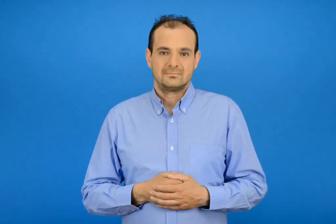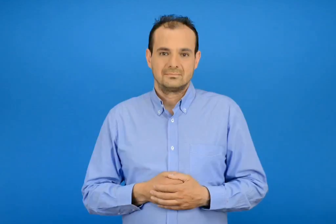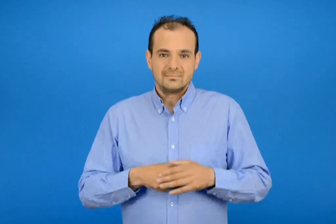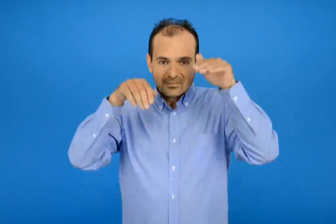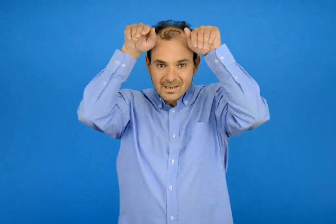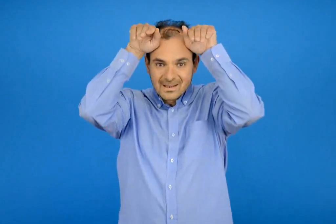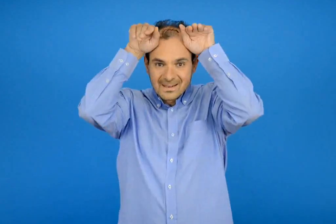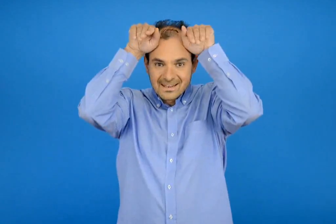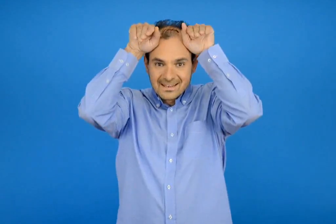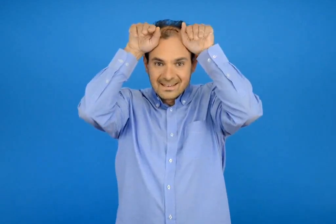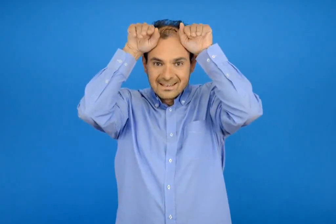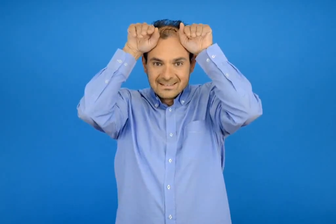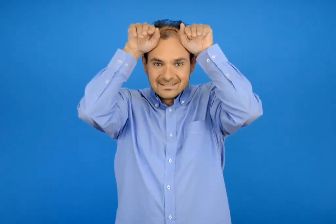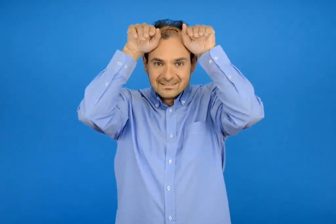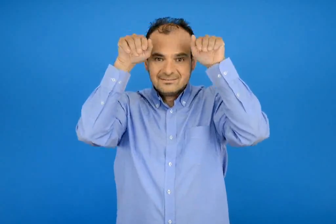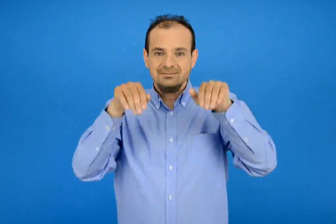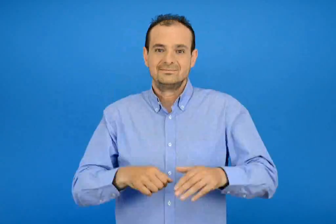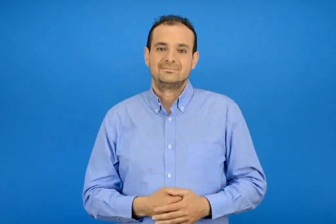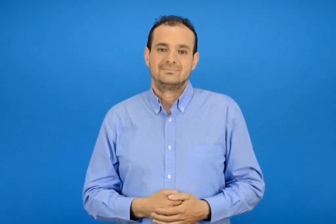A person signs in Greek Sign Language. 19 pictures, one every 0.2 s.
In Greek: κούνησε
